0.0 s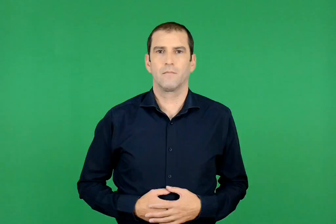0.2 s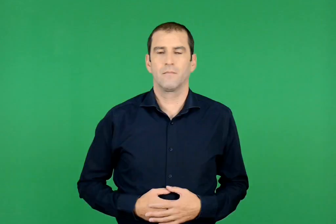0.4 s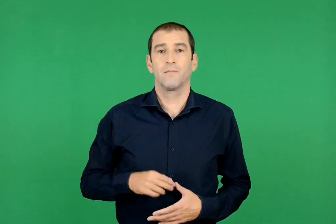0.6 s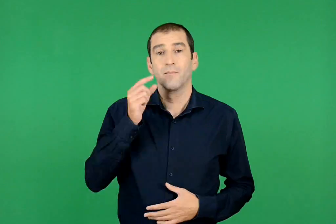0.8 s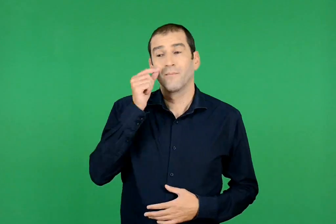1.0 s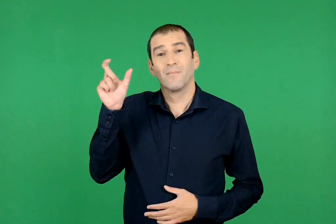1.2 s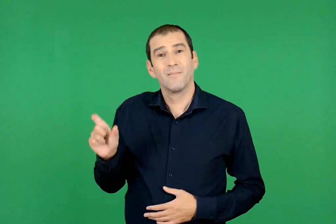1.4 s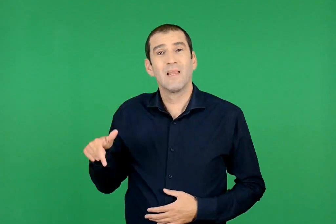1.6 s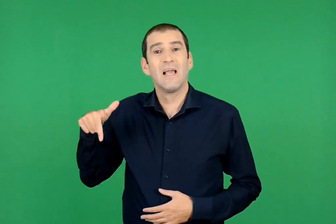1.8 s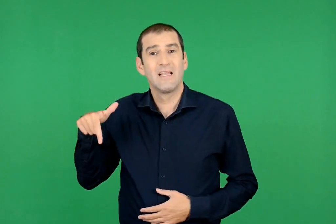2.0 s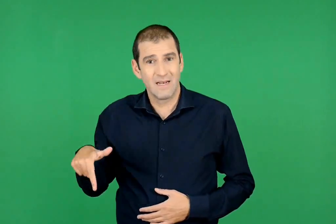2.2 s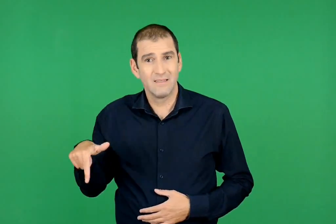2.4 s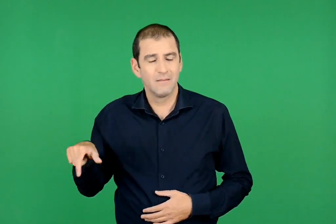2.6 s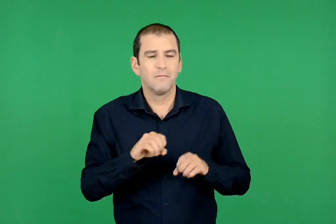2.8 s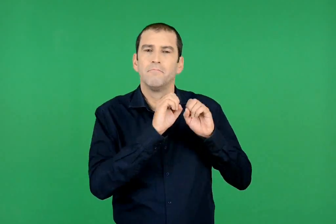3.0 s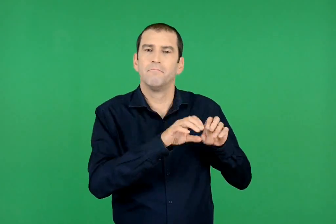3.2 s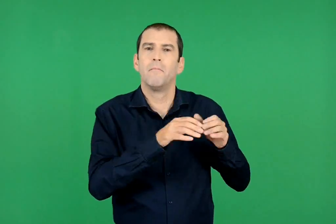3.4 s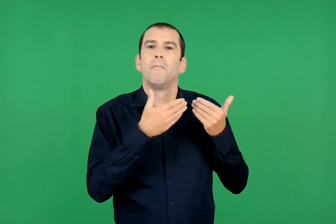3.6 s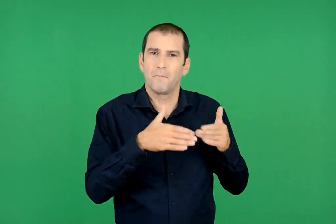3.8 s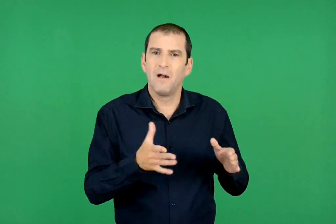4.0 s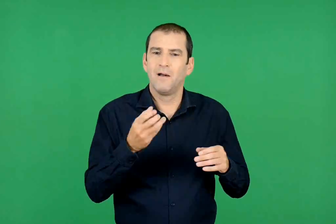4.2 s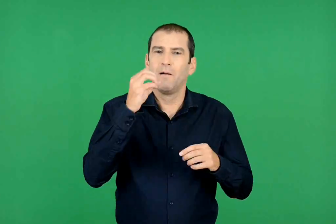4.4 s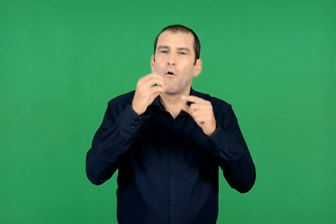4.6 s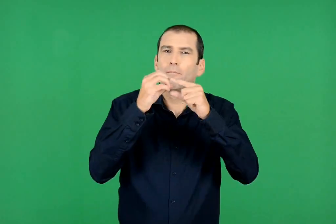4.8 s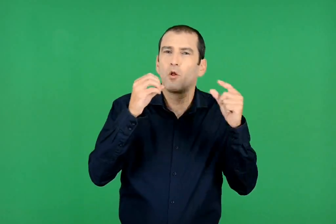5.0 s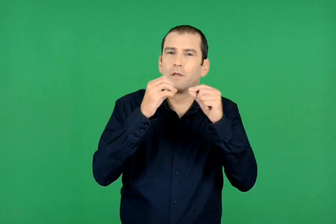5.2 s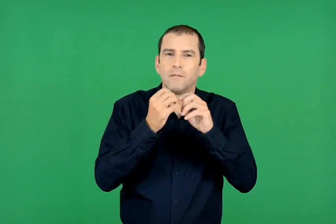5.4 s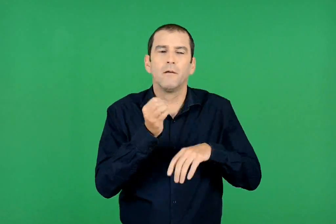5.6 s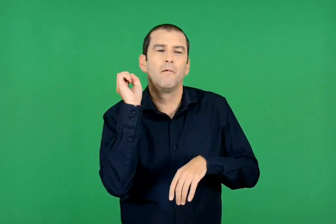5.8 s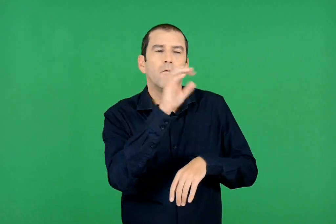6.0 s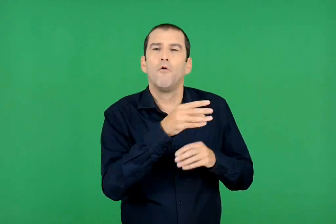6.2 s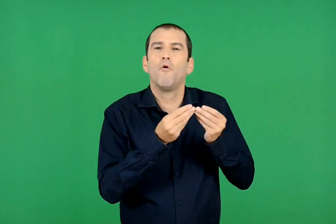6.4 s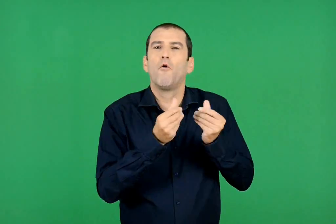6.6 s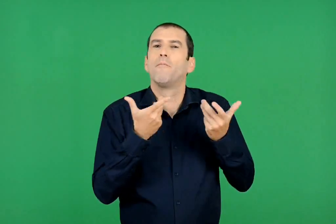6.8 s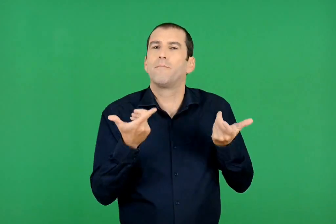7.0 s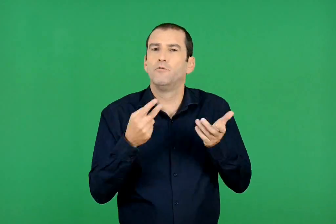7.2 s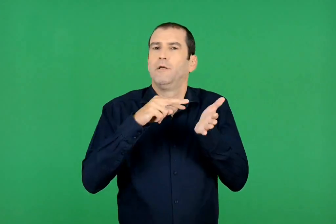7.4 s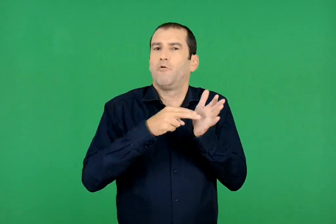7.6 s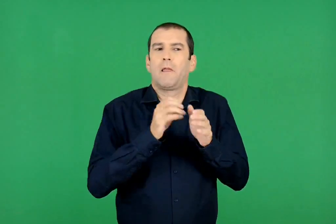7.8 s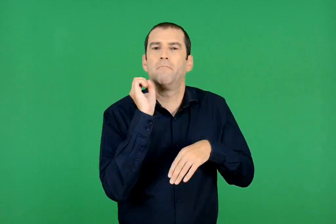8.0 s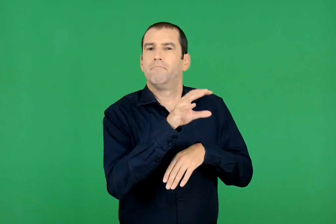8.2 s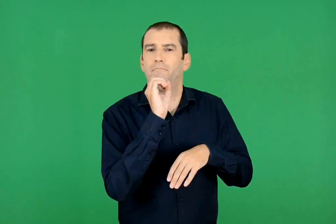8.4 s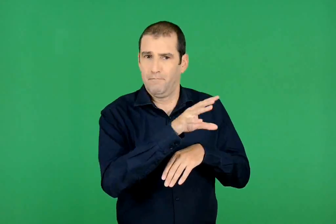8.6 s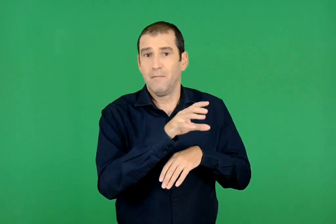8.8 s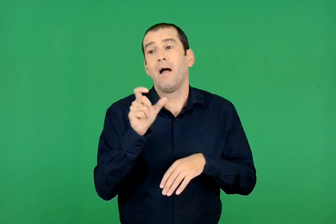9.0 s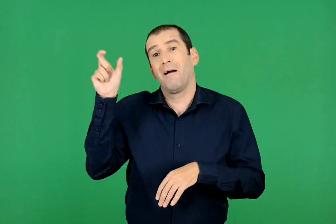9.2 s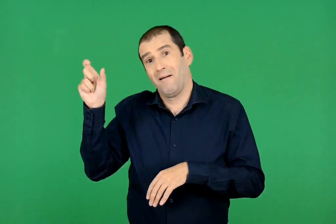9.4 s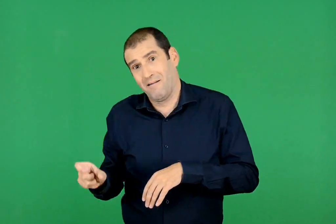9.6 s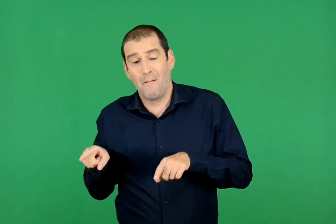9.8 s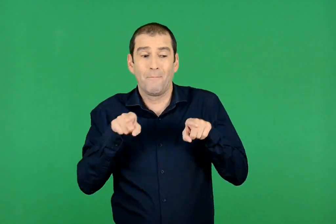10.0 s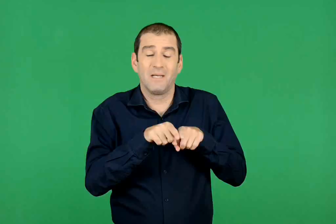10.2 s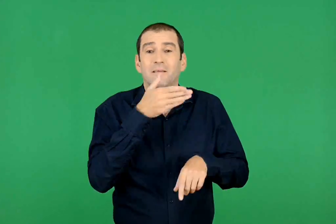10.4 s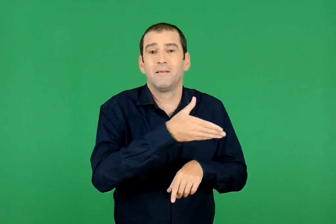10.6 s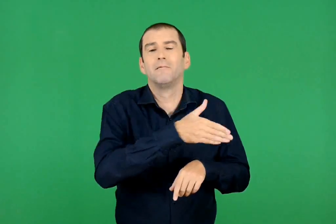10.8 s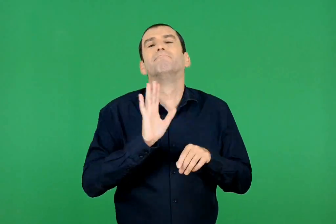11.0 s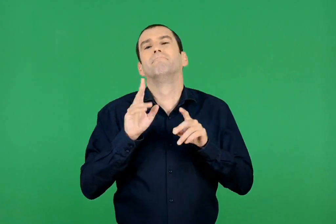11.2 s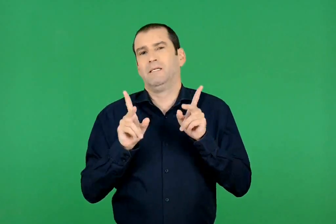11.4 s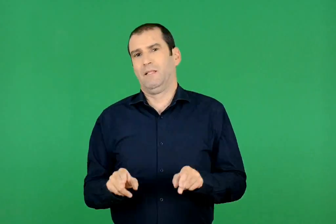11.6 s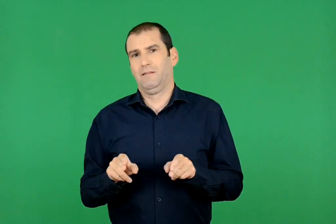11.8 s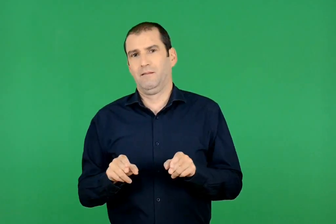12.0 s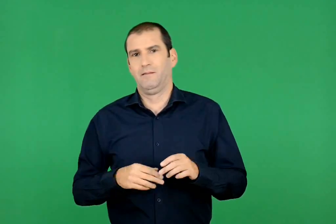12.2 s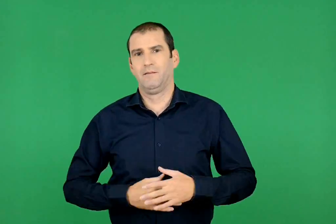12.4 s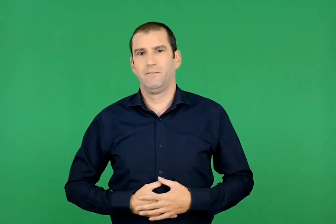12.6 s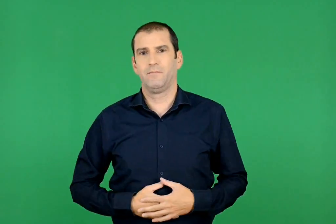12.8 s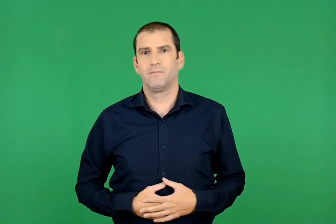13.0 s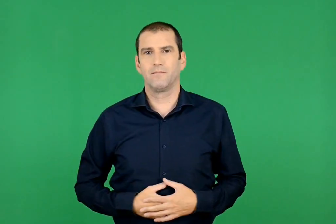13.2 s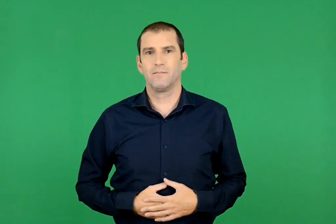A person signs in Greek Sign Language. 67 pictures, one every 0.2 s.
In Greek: ο γιάννης τους είχε μάθει πώς να πετάνε τις πρόκες ακριβώς , δίχως να τις σπαταλάνε , κι ο ίδιος δεν ερχότανε πια μαζί τους
